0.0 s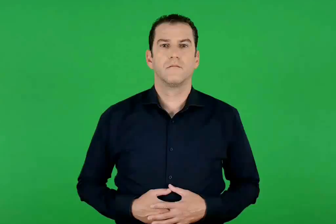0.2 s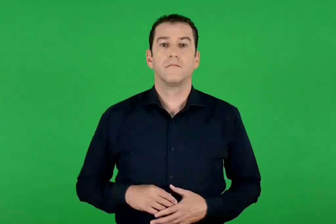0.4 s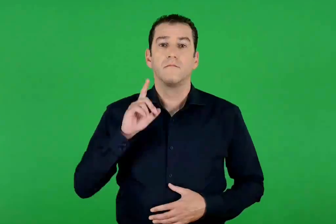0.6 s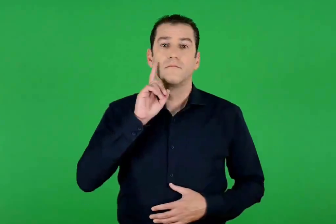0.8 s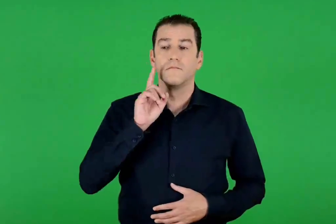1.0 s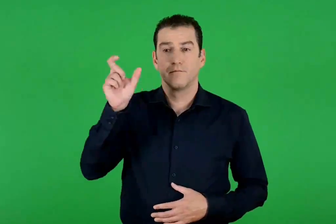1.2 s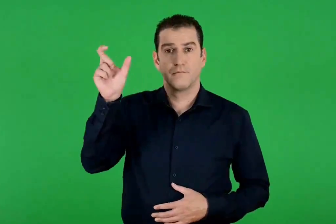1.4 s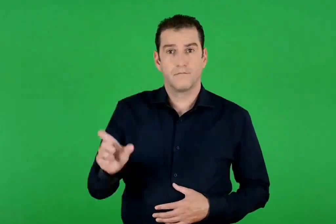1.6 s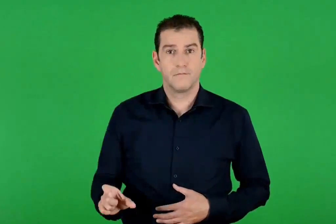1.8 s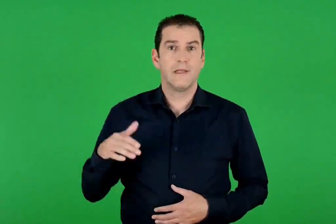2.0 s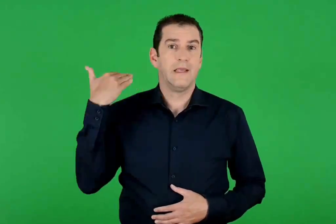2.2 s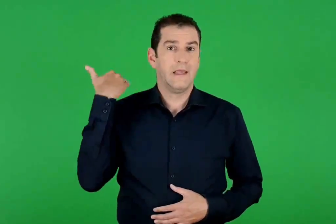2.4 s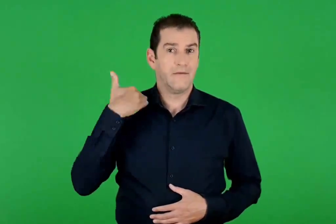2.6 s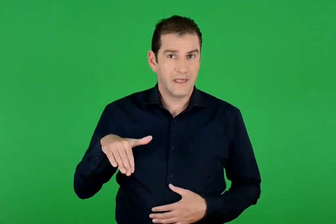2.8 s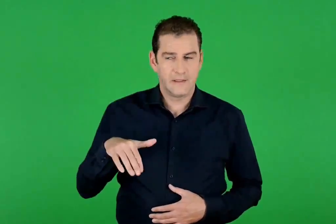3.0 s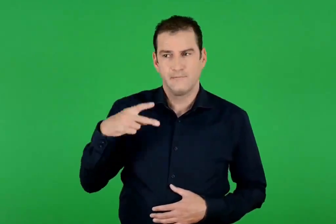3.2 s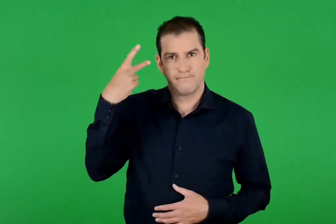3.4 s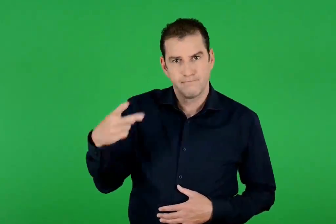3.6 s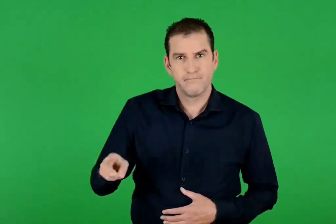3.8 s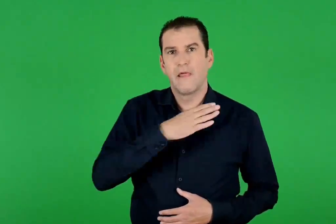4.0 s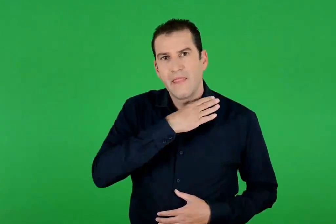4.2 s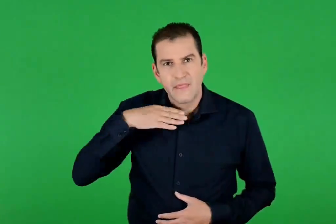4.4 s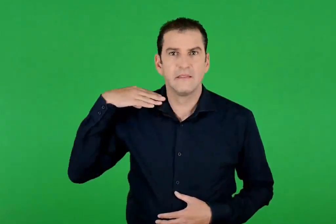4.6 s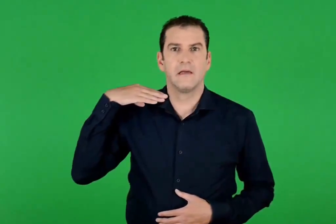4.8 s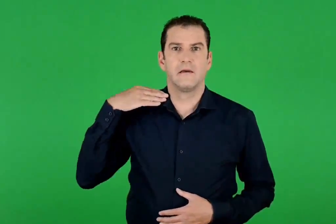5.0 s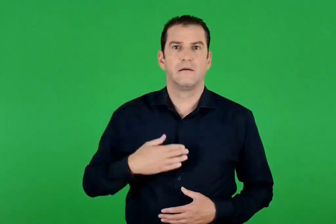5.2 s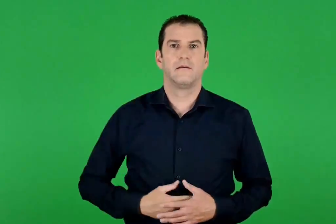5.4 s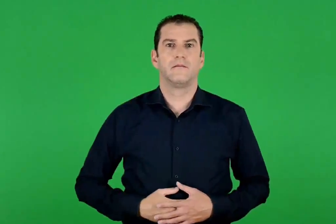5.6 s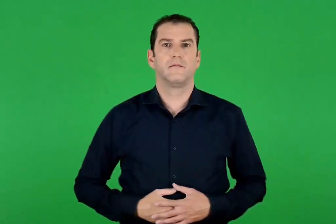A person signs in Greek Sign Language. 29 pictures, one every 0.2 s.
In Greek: η θυσία της ιφιγένειας
